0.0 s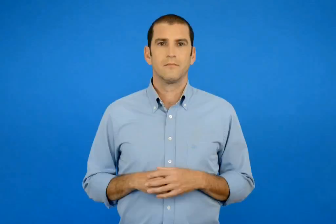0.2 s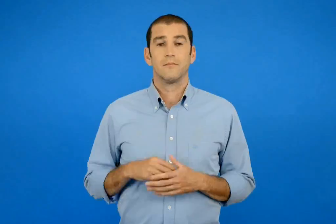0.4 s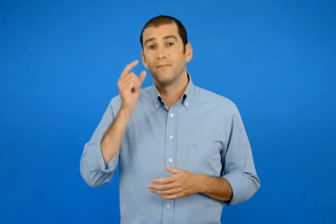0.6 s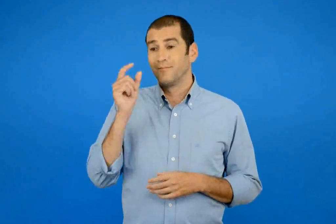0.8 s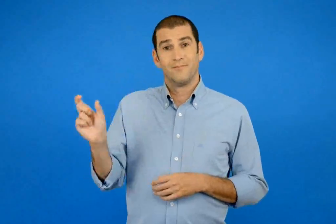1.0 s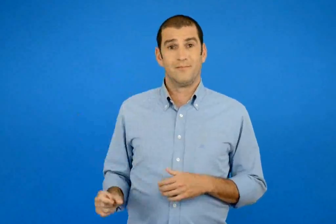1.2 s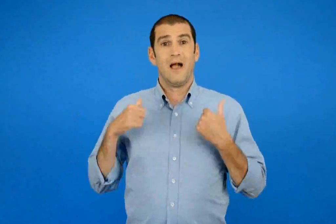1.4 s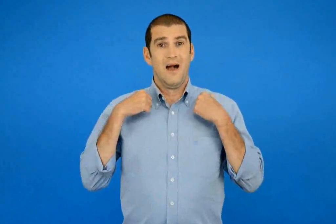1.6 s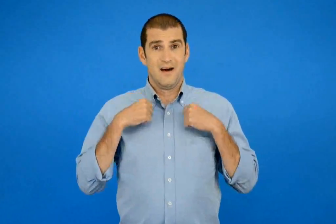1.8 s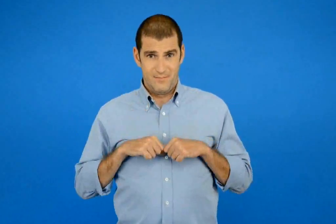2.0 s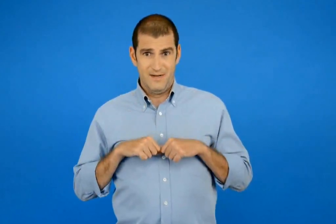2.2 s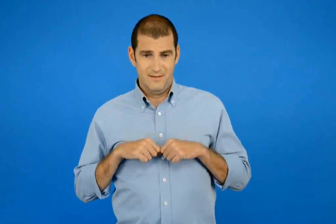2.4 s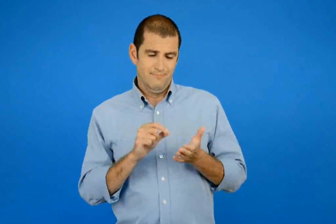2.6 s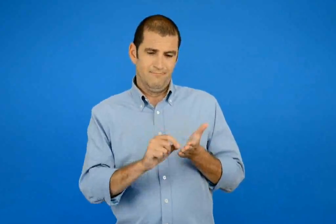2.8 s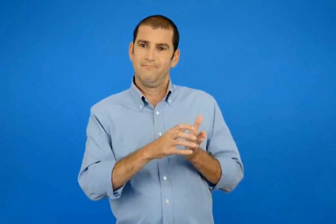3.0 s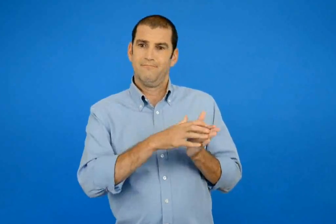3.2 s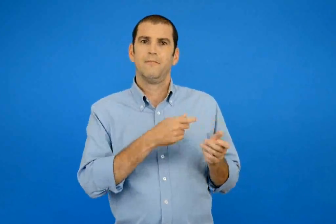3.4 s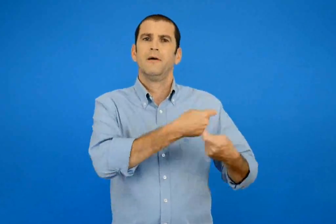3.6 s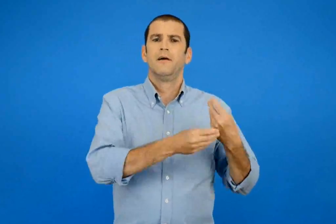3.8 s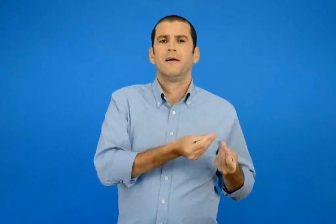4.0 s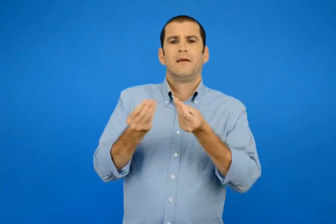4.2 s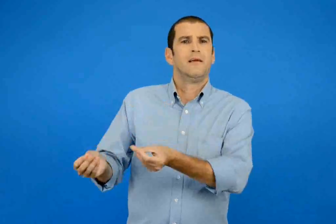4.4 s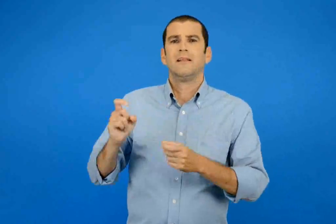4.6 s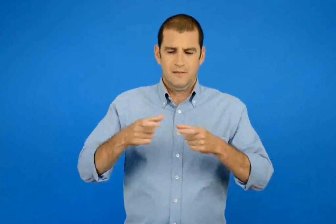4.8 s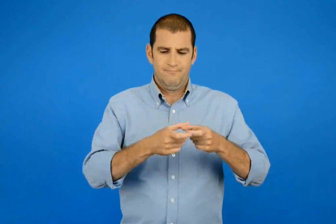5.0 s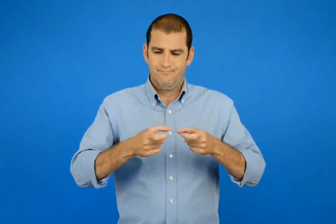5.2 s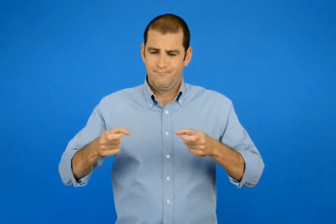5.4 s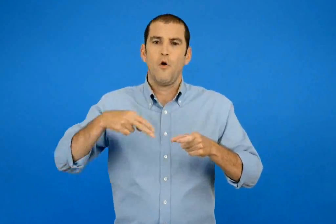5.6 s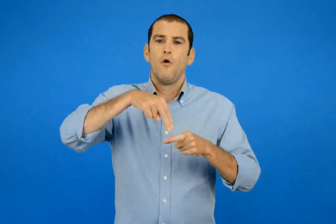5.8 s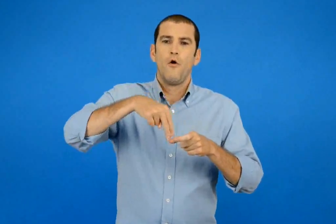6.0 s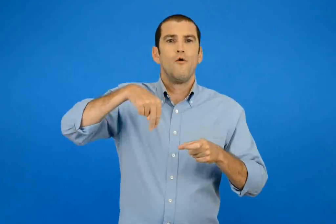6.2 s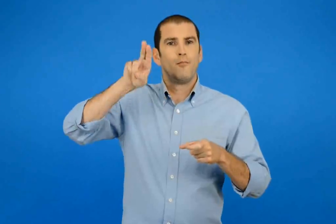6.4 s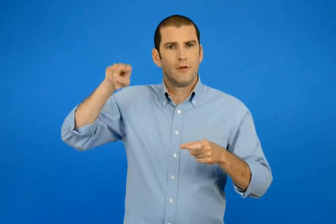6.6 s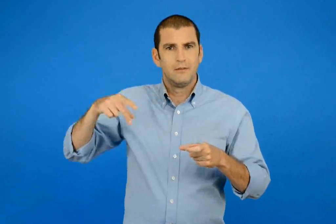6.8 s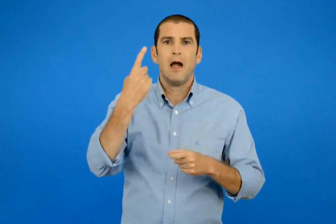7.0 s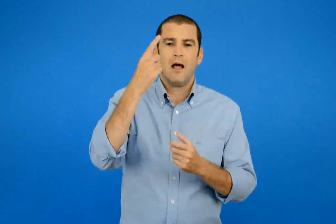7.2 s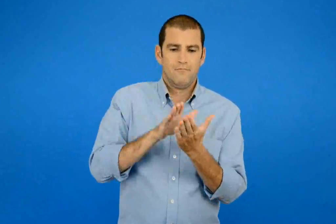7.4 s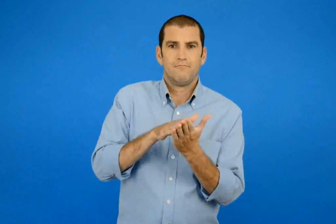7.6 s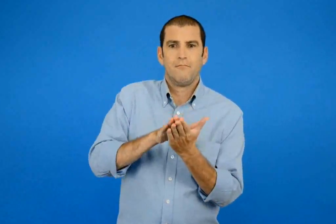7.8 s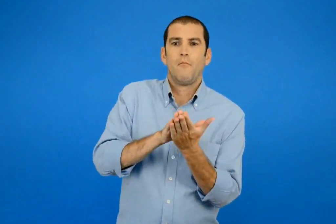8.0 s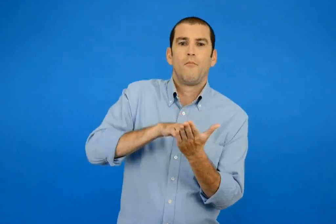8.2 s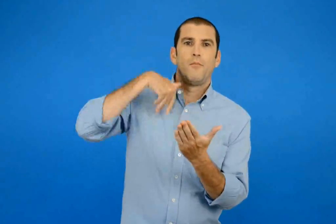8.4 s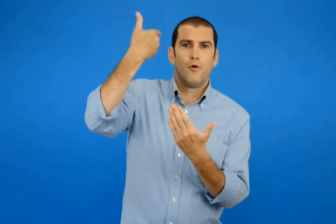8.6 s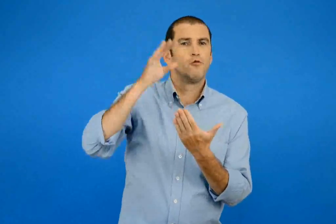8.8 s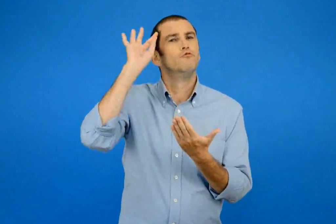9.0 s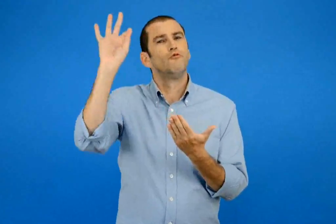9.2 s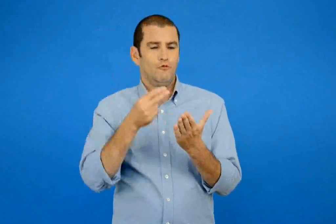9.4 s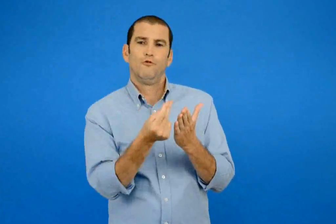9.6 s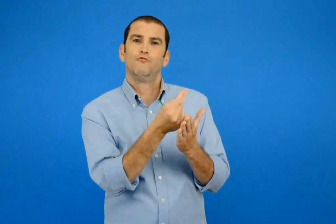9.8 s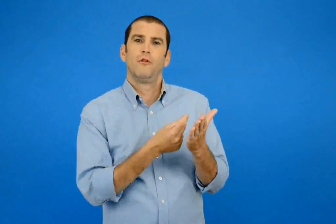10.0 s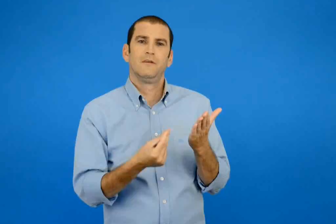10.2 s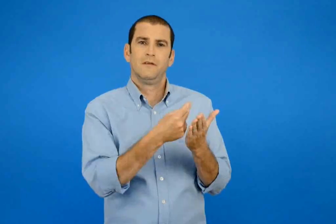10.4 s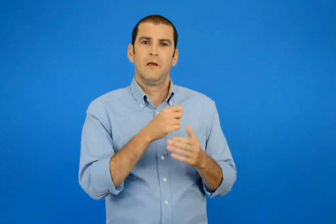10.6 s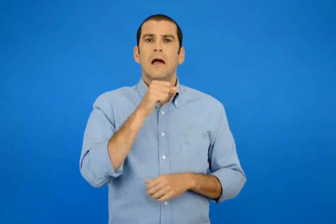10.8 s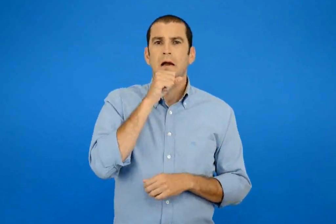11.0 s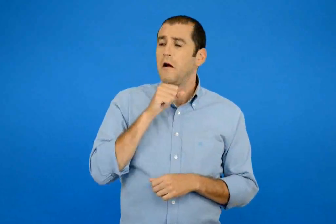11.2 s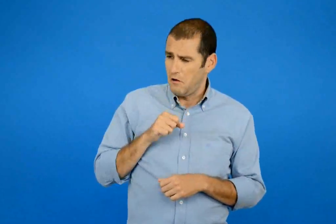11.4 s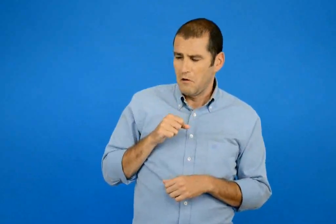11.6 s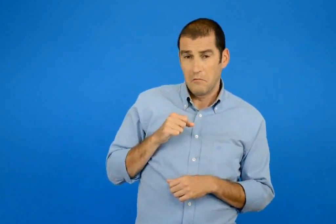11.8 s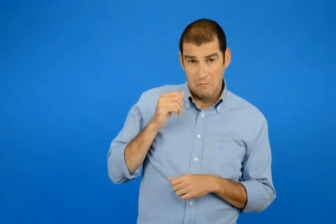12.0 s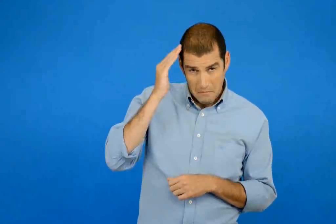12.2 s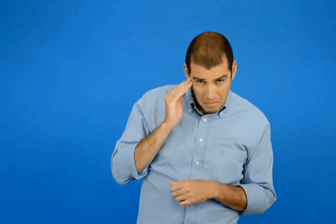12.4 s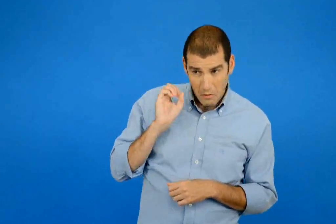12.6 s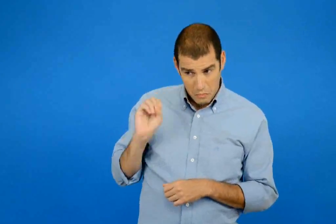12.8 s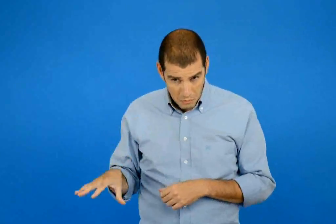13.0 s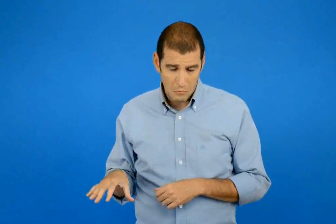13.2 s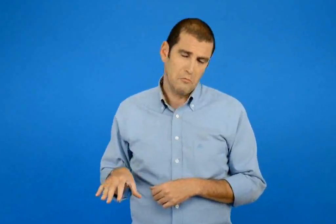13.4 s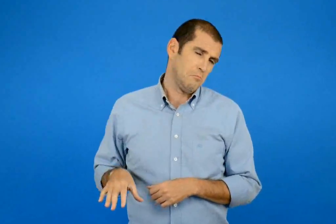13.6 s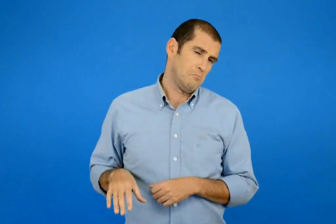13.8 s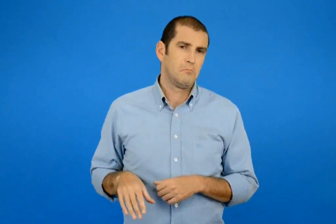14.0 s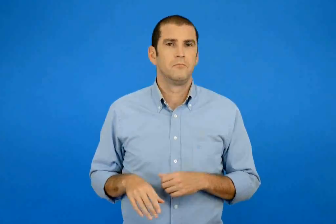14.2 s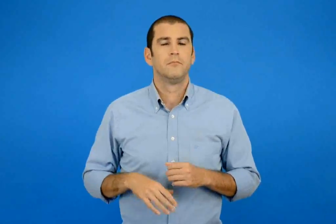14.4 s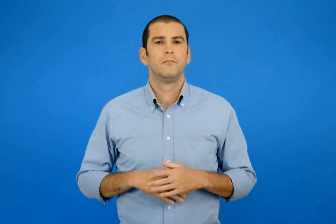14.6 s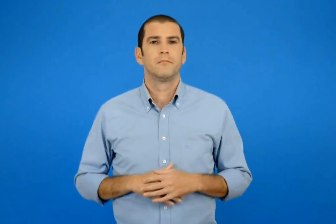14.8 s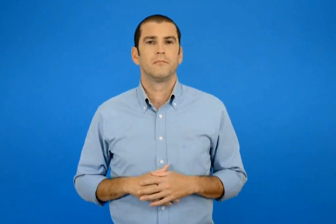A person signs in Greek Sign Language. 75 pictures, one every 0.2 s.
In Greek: ο αρμπεν της έγραψε να του πάρει μπογιές και ένα μπλοκ για να ζωγραφίσει η γιαγιά όμως δε χαρίζει καστανά
